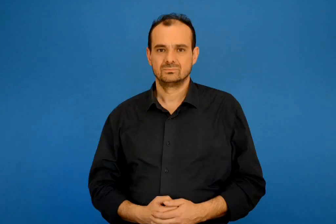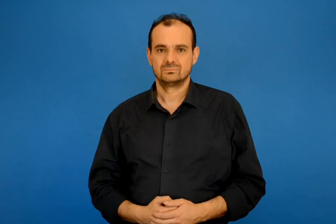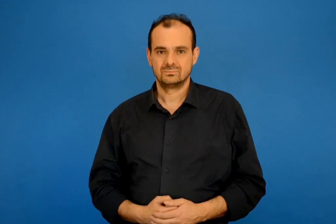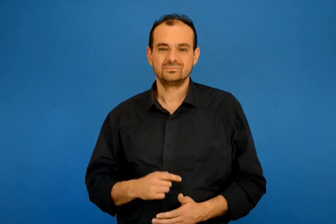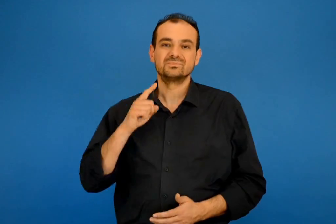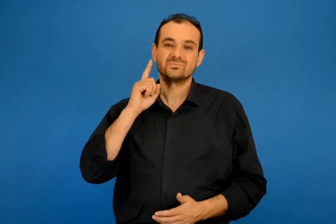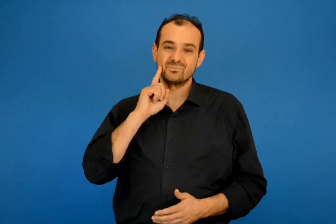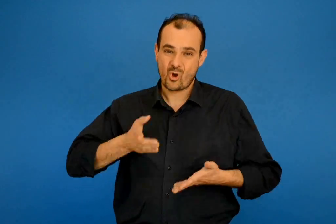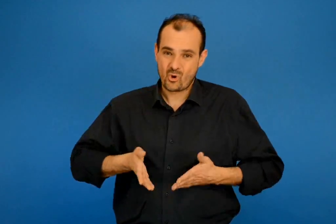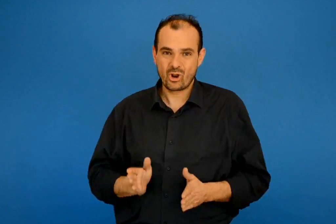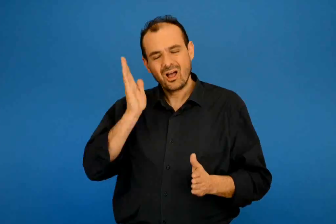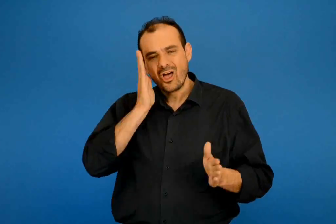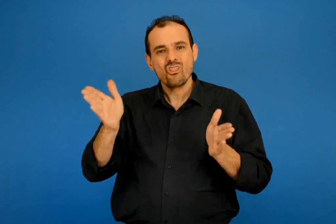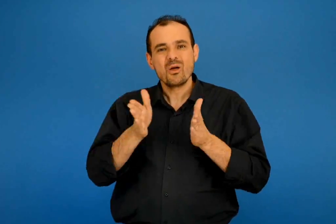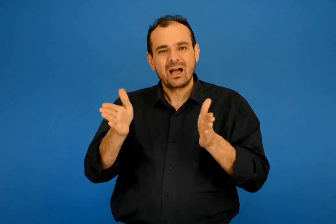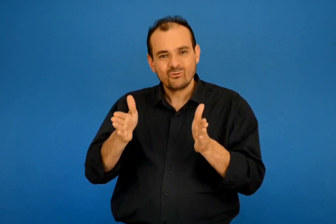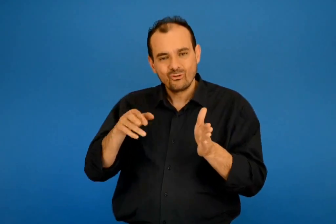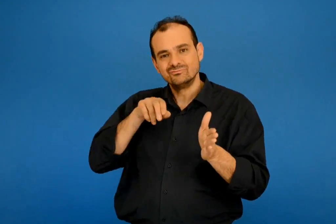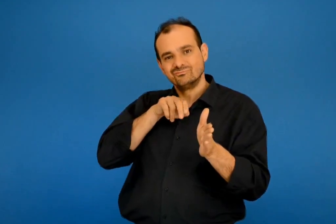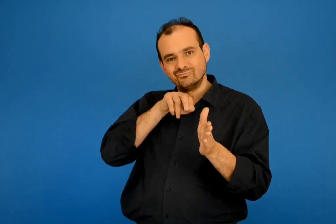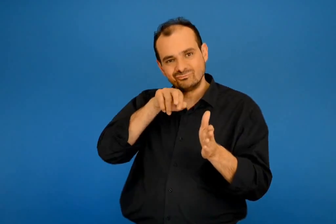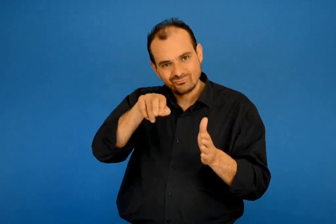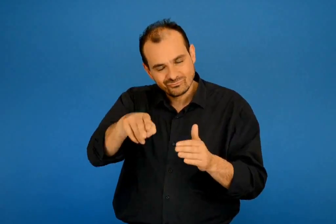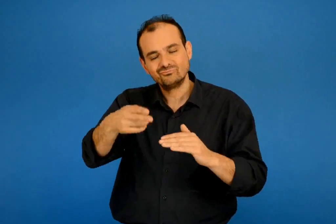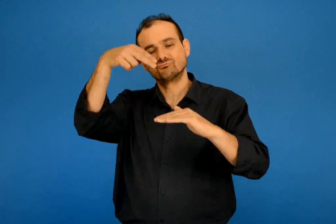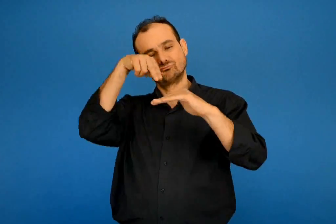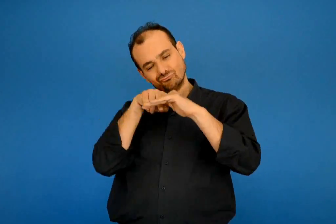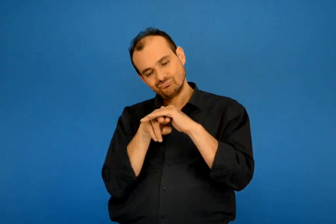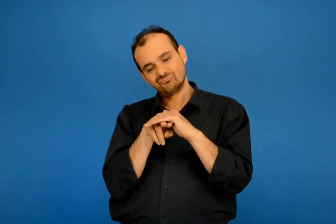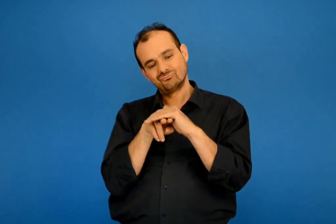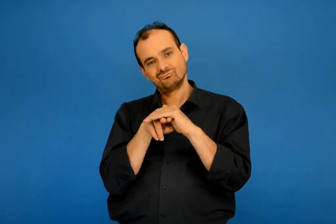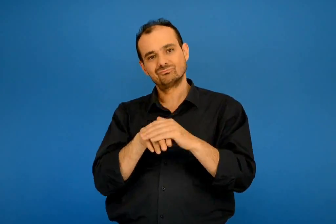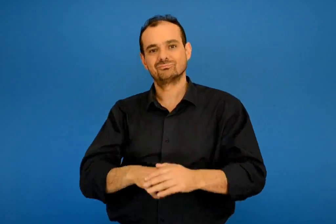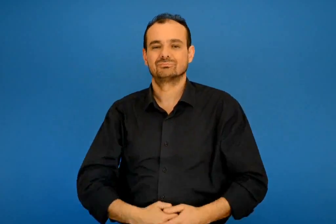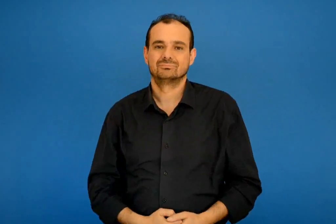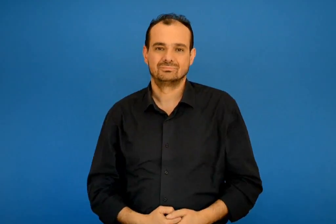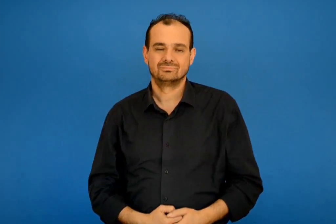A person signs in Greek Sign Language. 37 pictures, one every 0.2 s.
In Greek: η μαρία πηγαίνει στο δωμάτιο της και ξαπλώνει
